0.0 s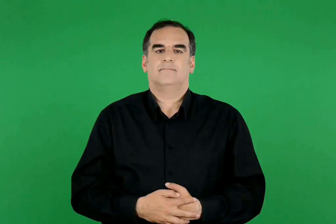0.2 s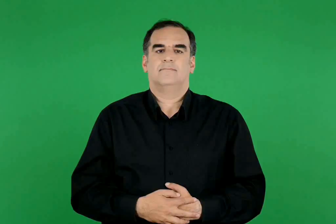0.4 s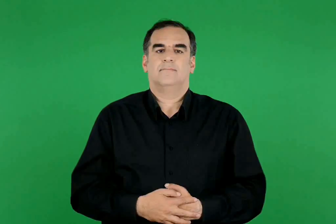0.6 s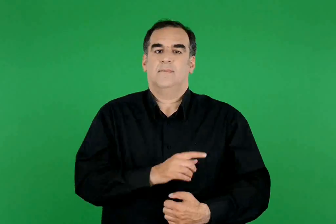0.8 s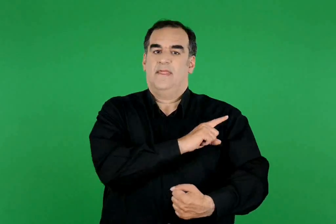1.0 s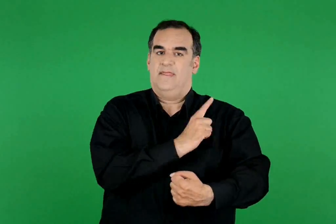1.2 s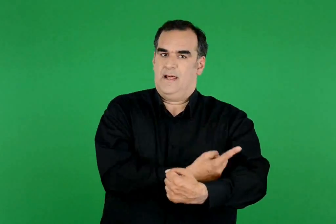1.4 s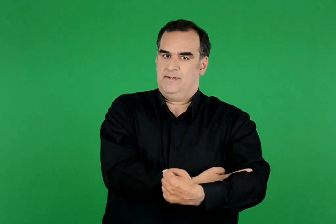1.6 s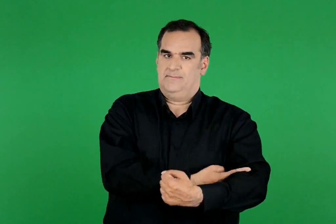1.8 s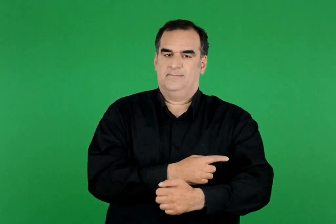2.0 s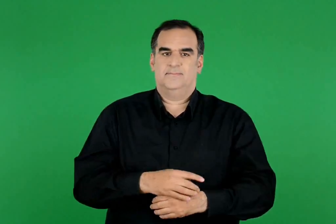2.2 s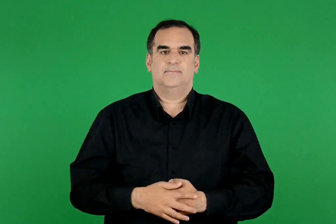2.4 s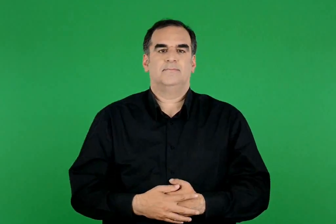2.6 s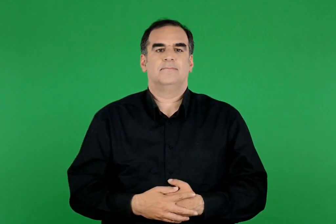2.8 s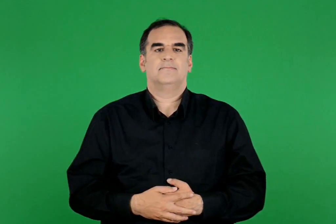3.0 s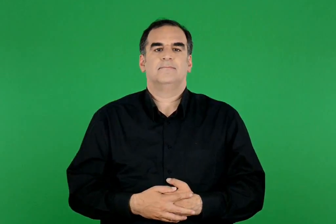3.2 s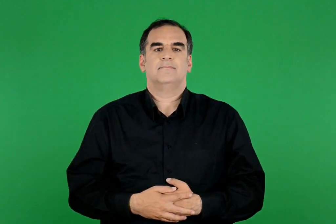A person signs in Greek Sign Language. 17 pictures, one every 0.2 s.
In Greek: δύναμη
